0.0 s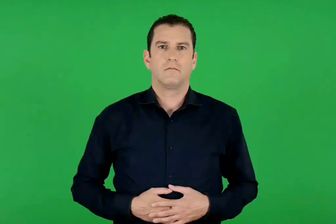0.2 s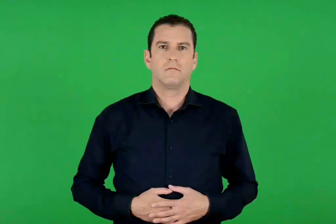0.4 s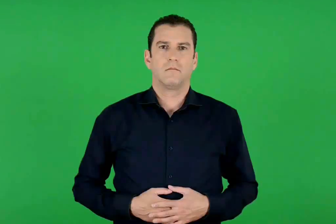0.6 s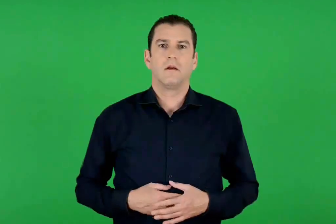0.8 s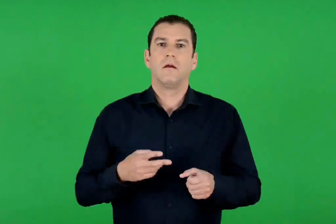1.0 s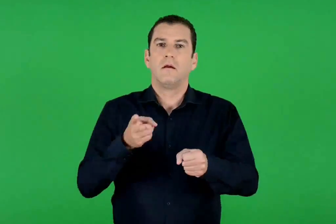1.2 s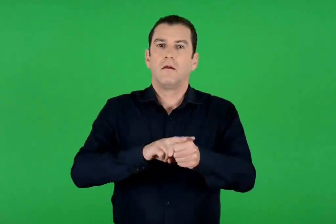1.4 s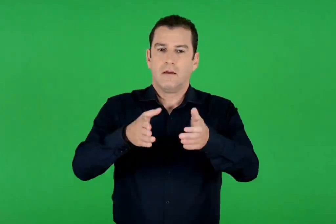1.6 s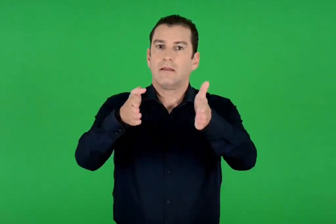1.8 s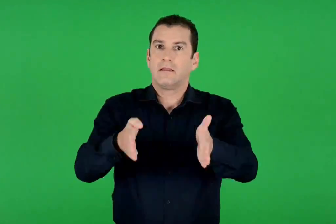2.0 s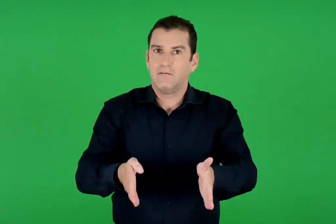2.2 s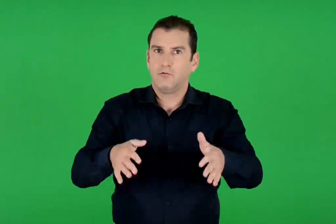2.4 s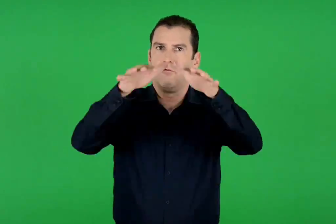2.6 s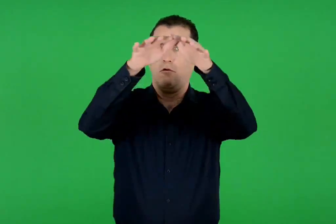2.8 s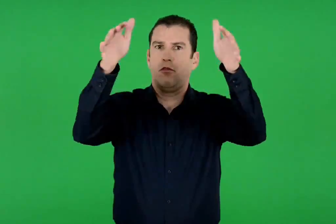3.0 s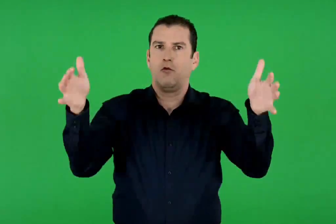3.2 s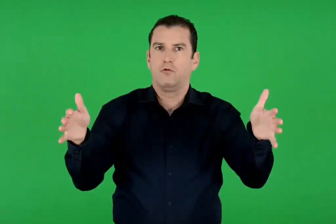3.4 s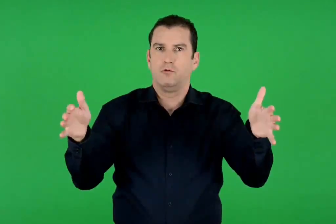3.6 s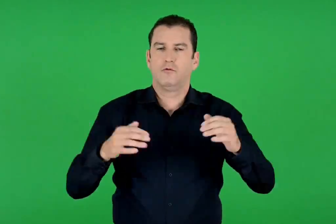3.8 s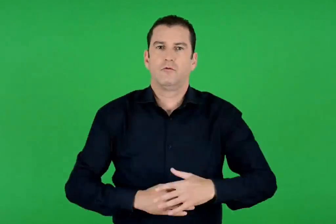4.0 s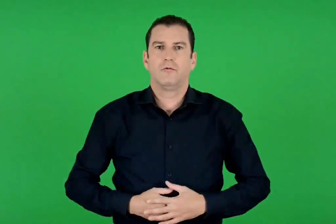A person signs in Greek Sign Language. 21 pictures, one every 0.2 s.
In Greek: θολωτός τάφος
